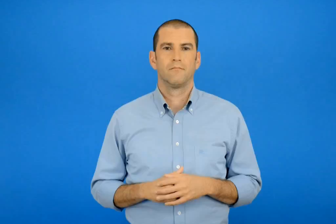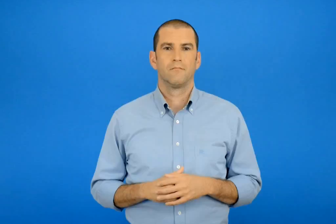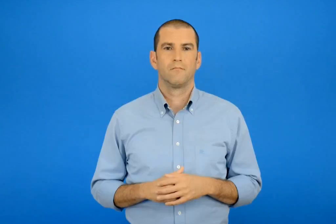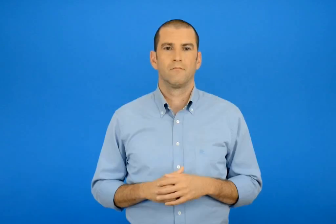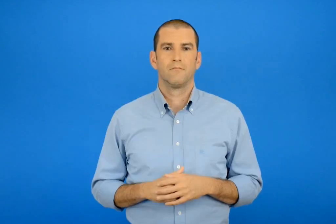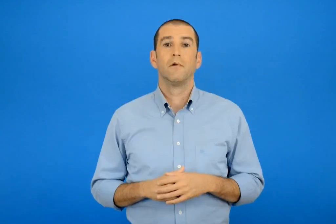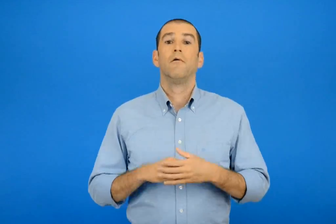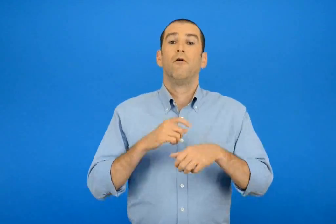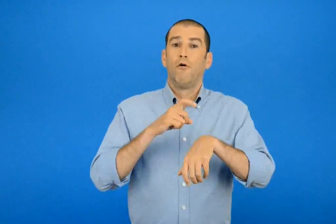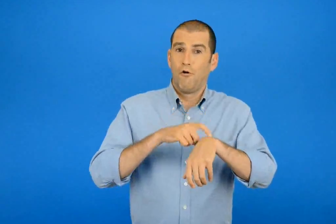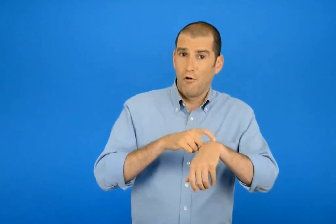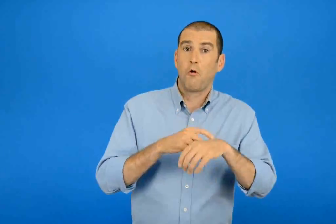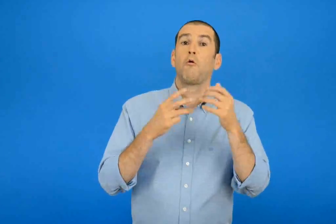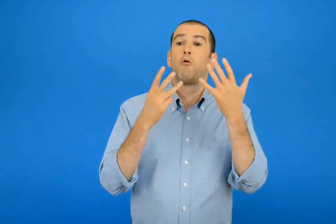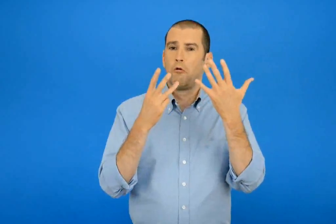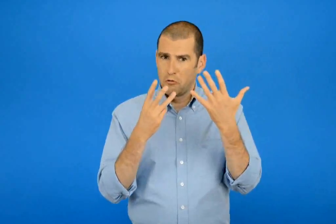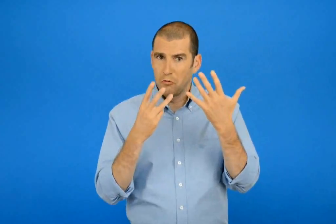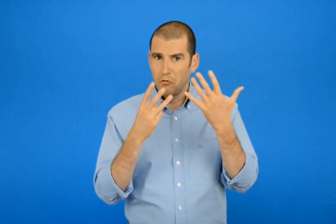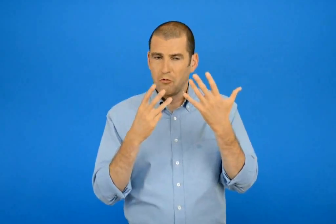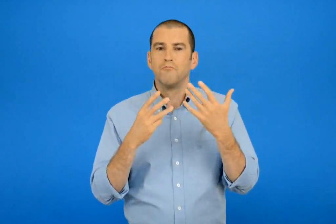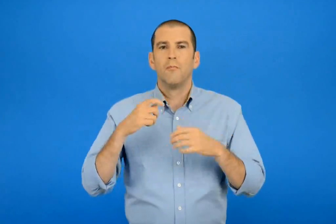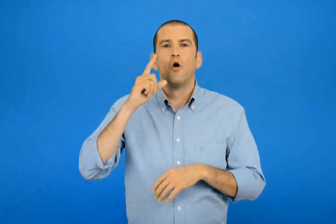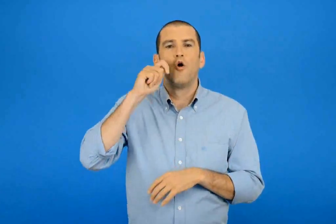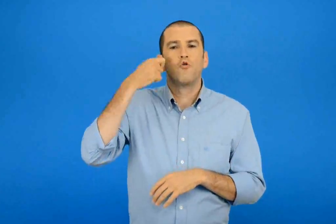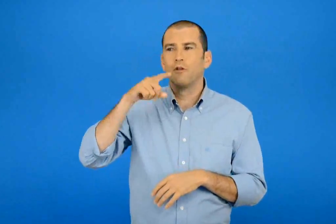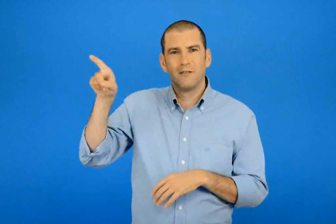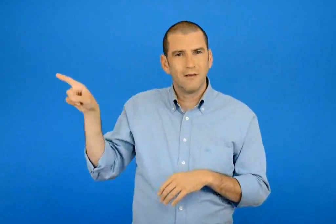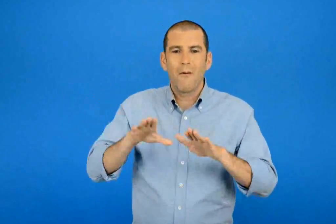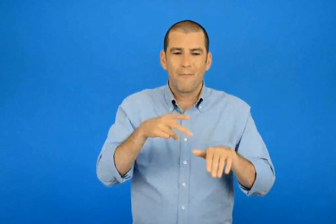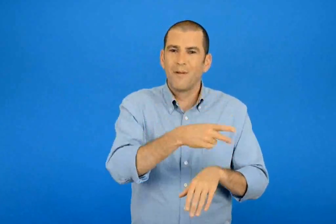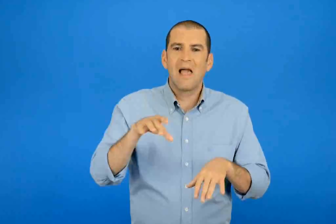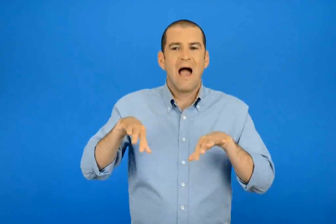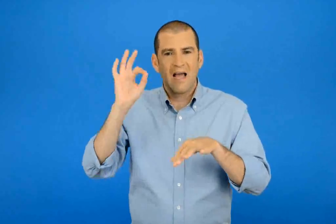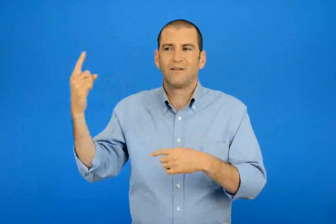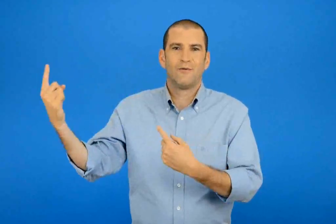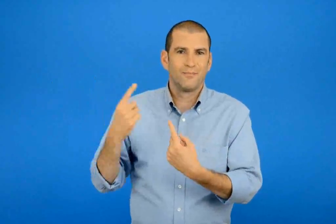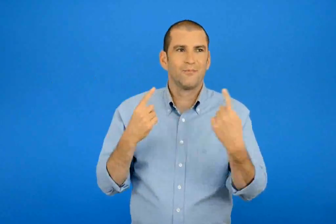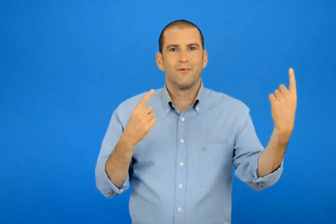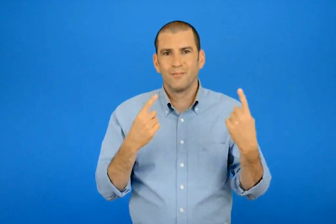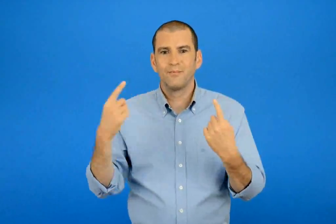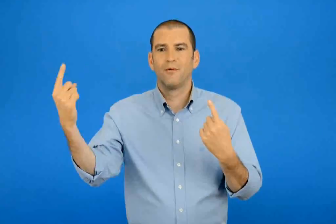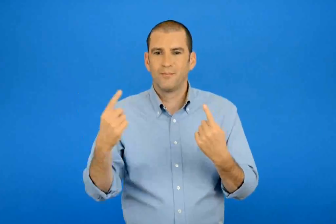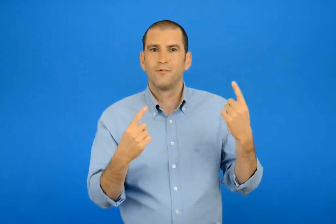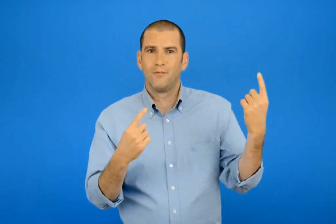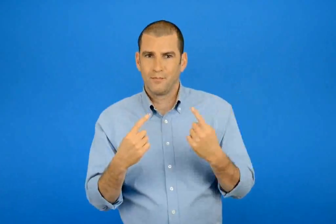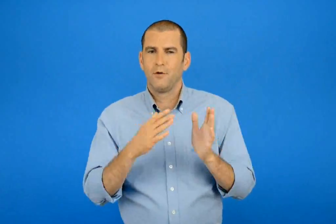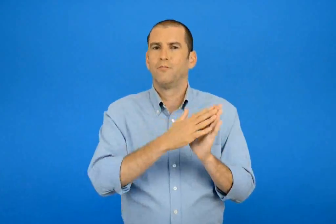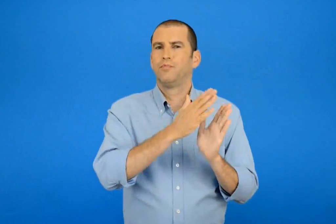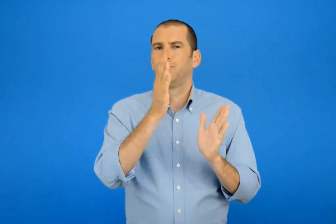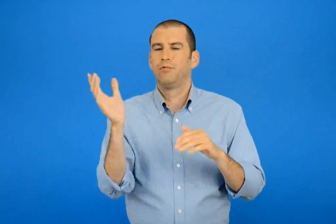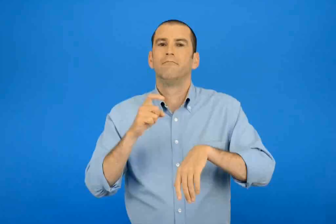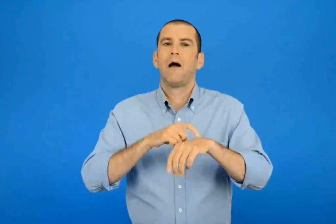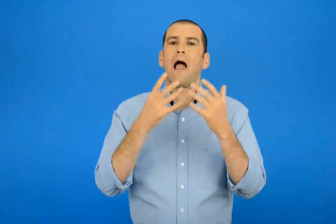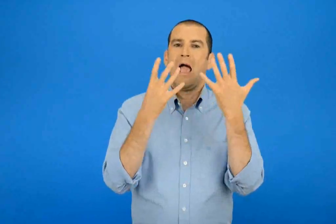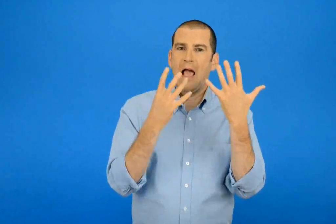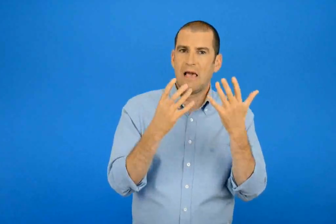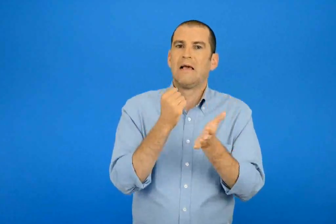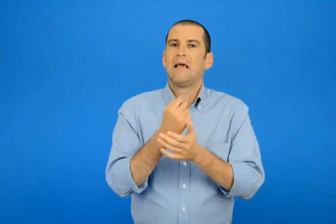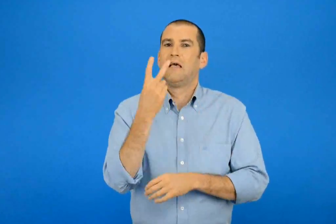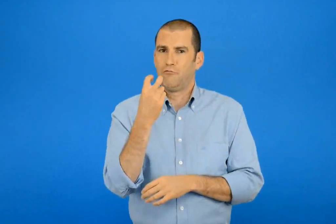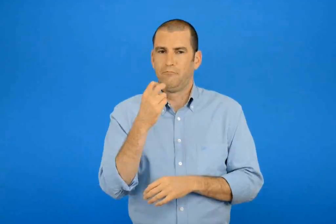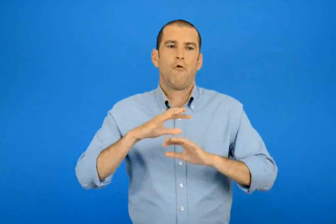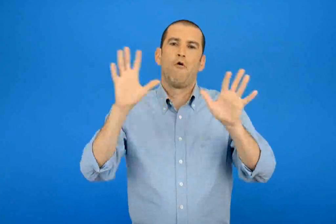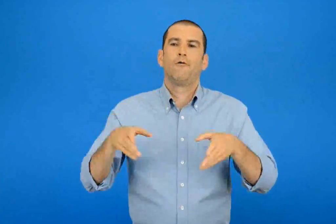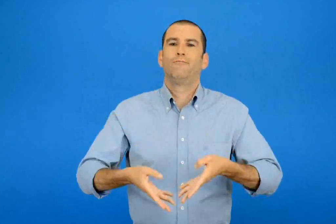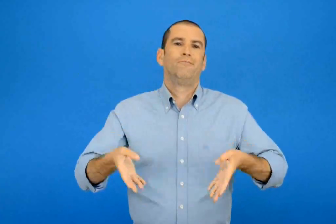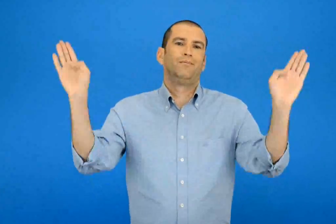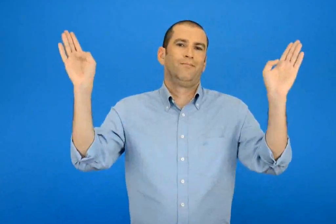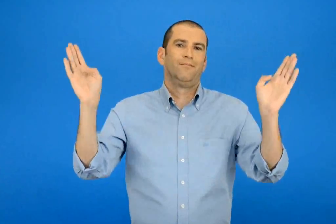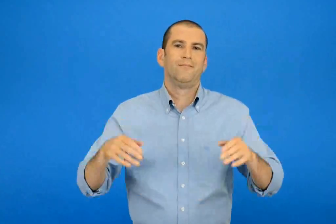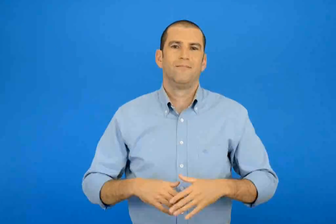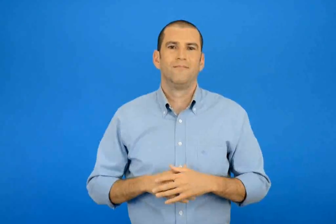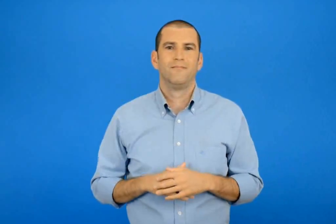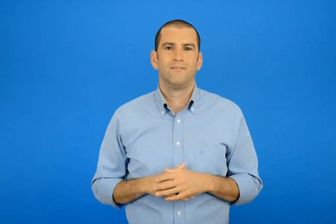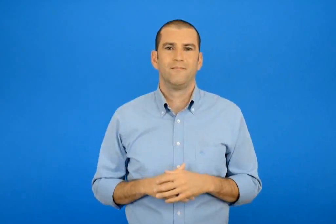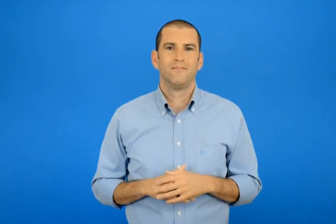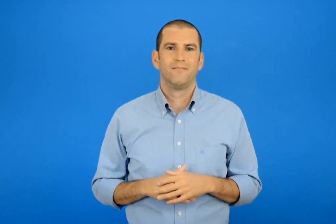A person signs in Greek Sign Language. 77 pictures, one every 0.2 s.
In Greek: όταν η ώρα πήγε 800 οι γονείς των παιδιών αρχίσαν να έρχονται σιγά σιγά στις 920 όλοι είχαν φύγει
